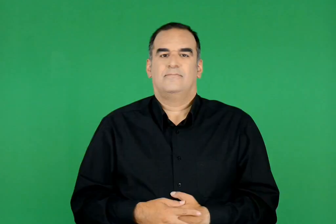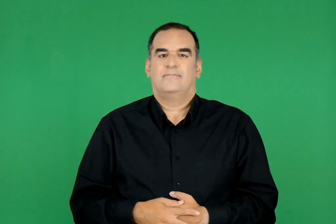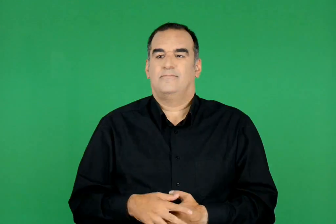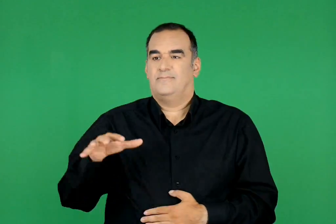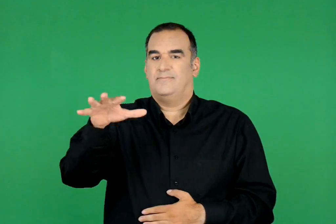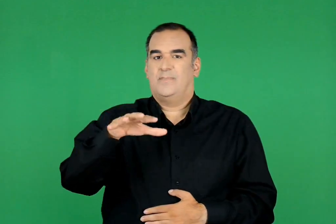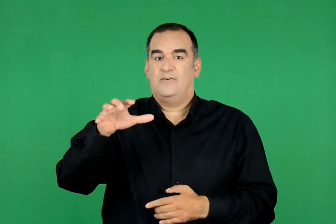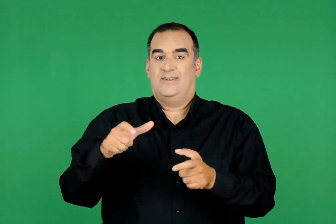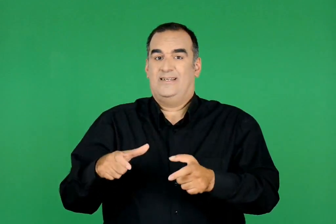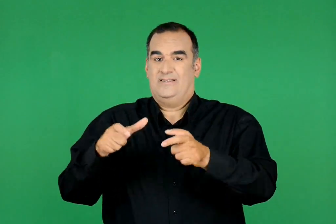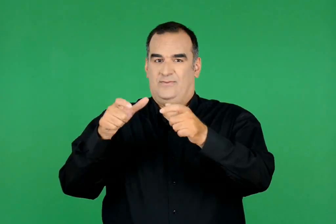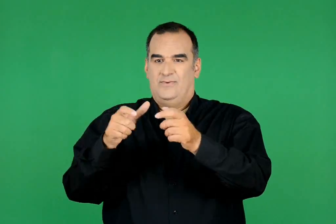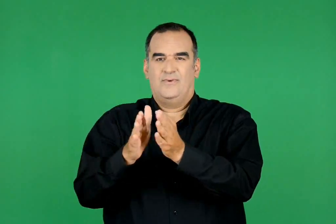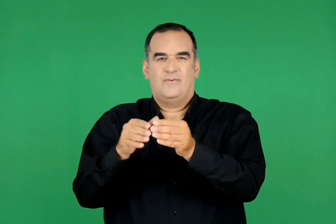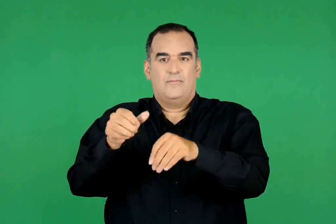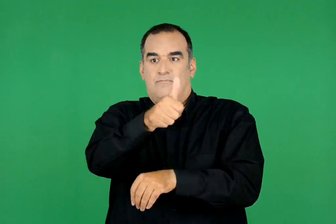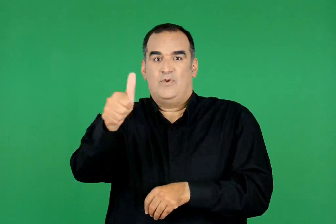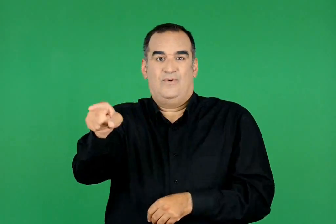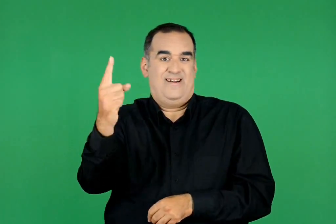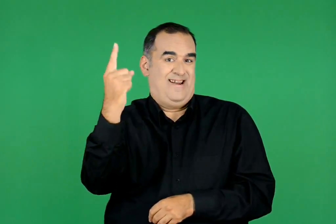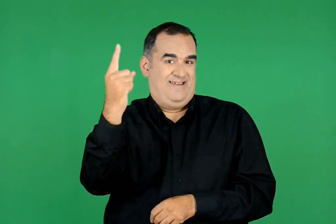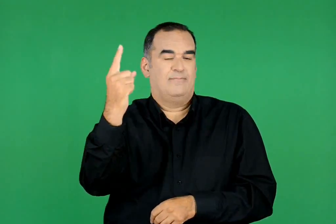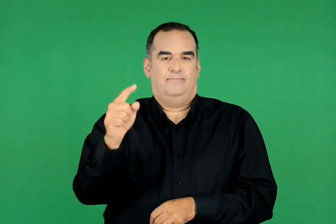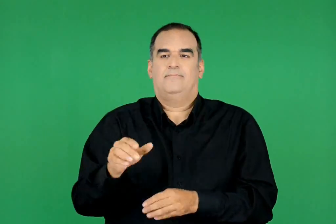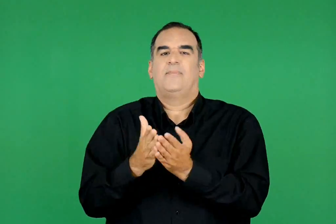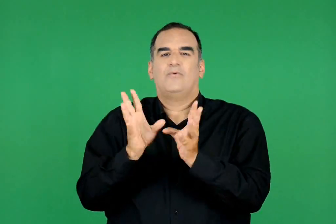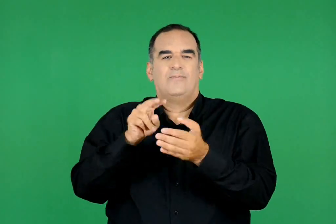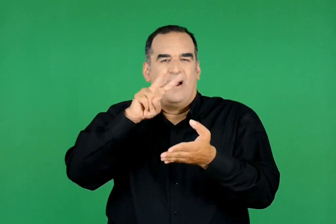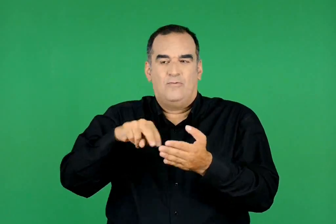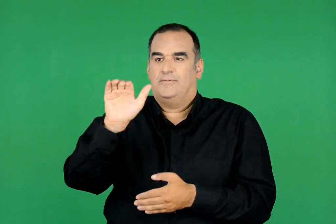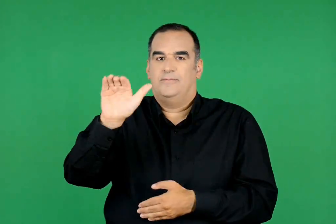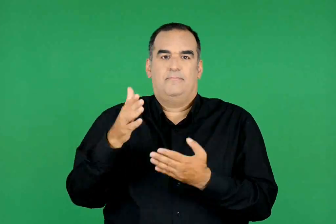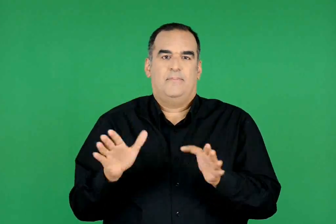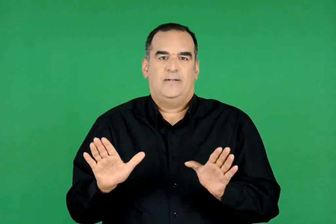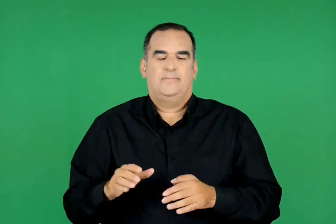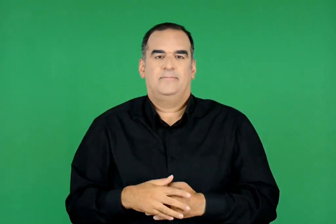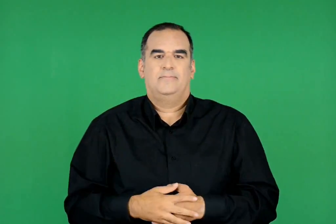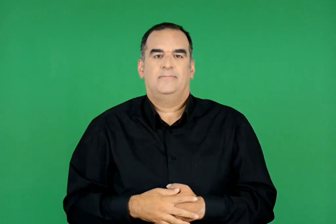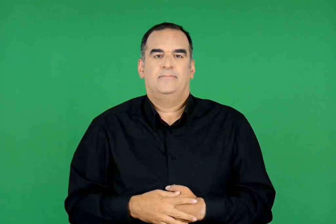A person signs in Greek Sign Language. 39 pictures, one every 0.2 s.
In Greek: στο μοναδικό βιβλιοπωλείο του κάστρου παραγγείλαμε και το αναγνωστικό μου
